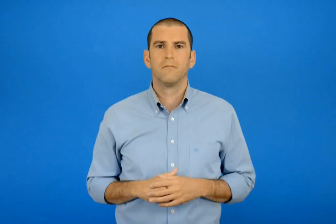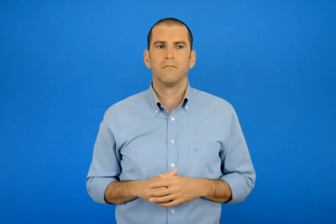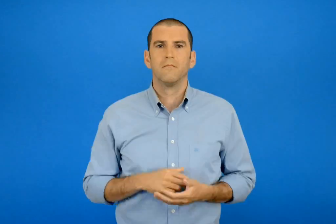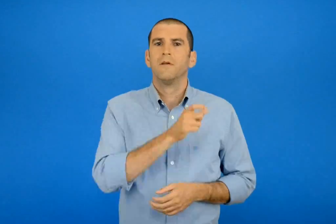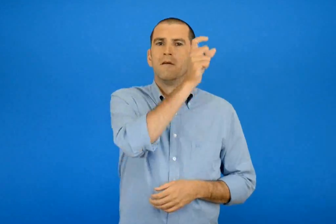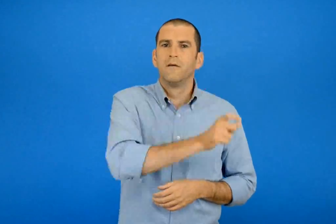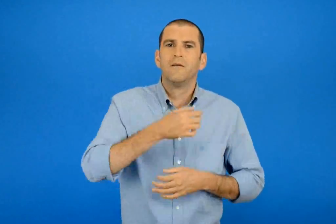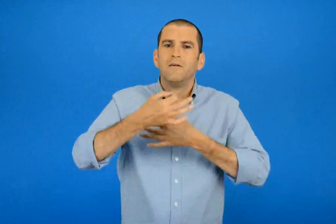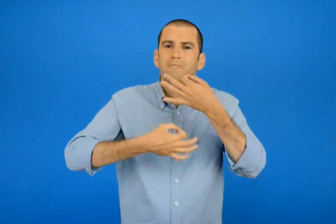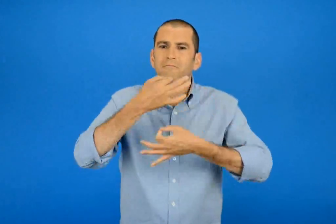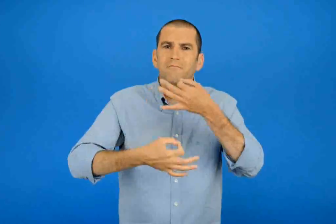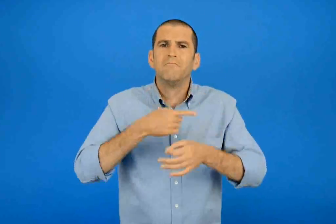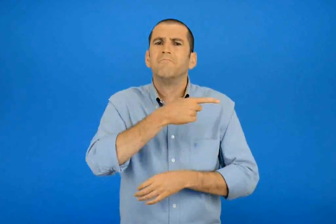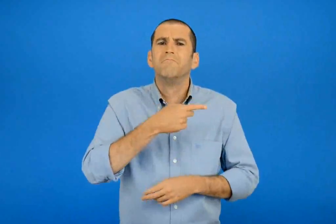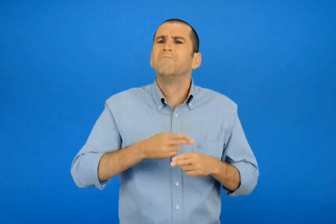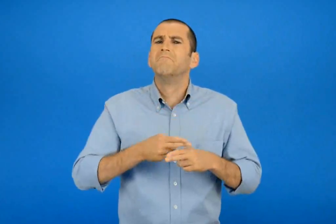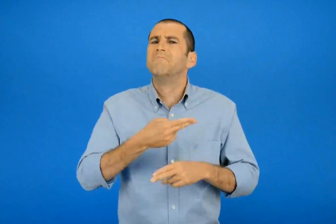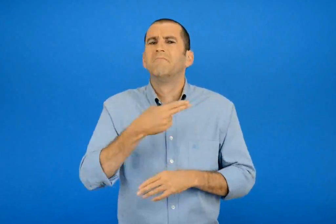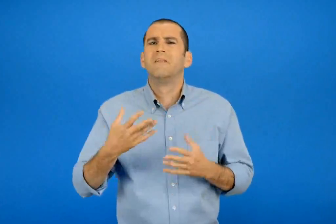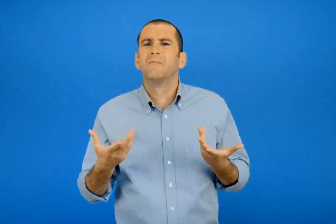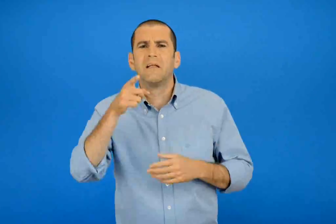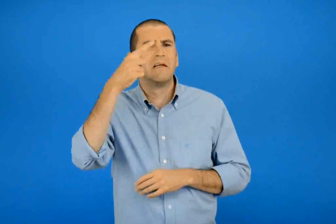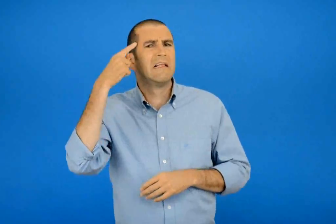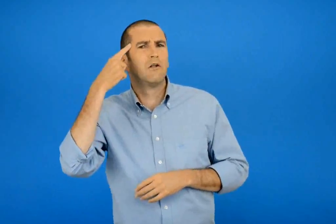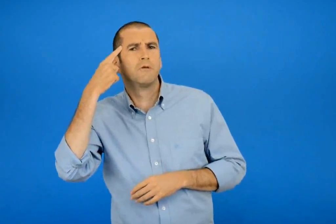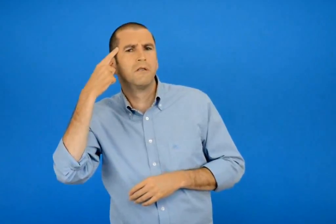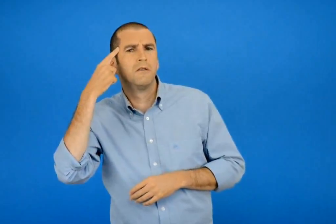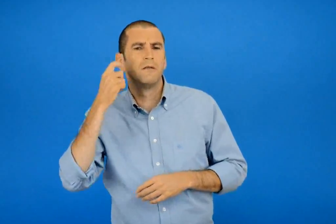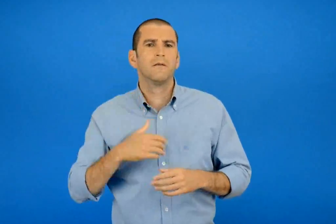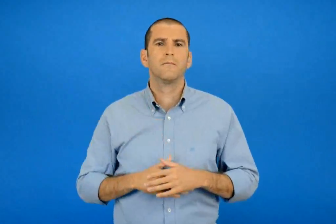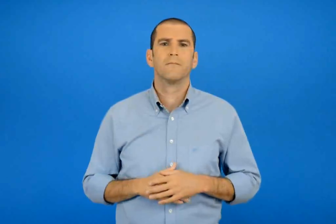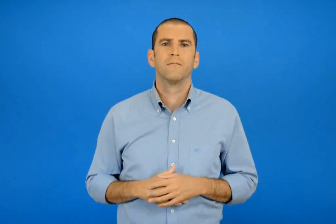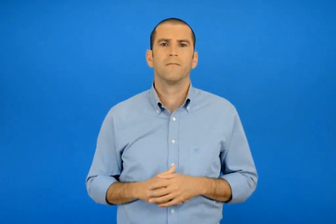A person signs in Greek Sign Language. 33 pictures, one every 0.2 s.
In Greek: τι νομίζεις ότι σημαίνει αυτό ;
